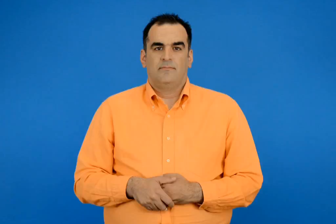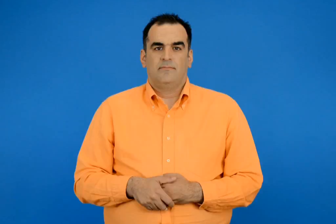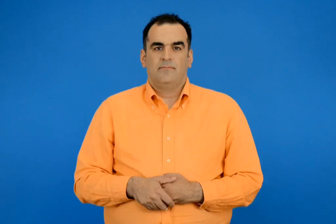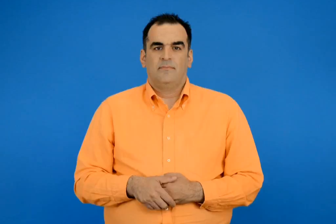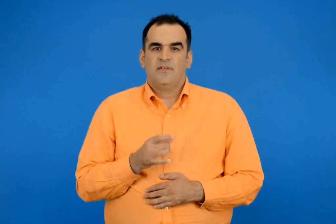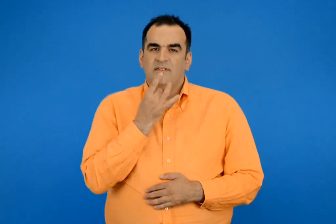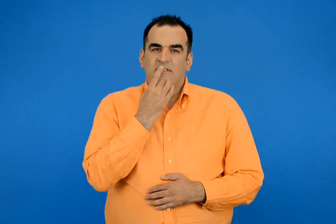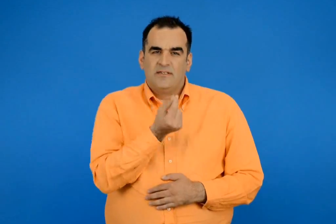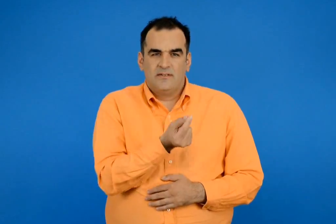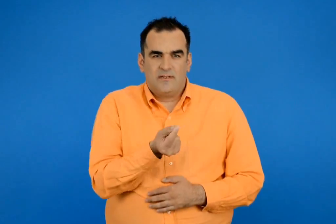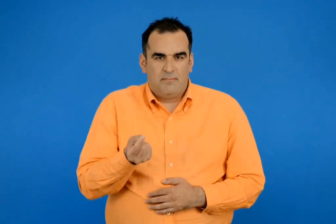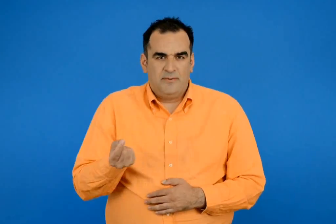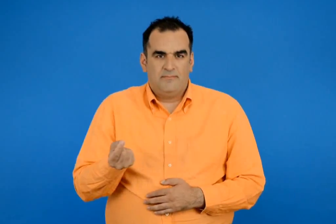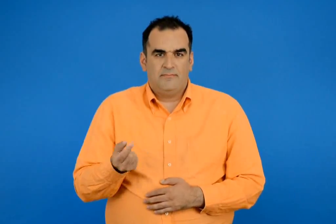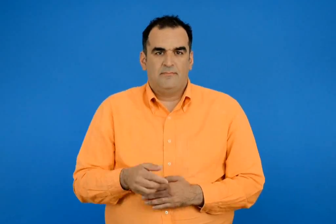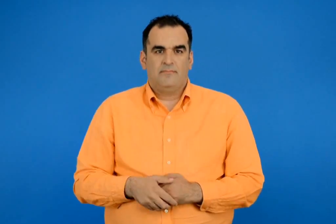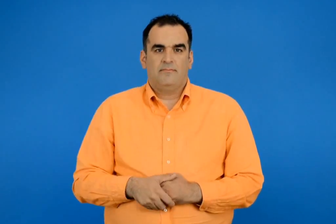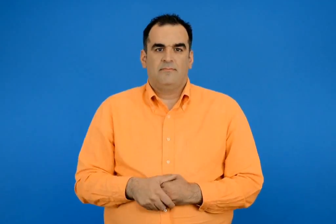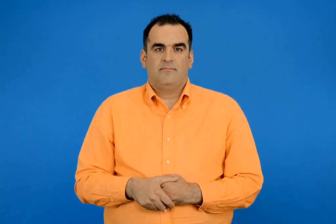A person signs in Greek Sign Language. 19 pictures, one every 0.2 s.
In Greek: ξηροί καρποί
